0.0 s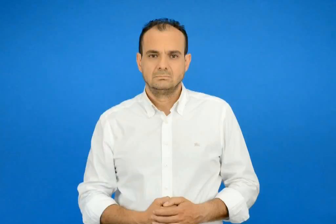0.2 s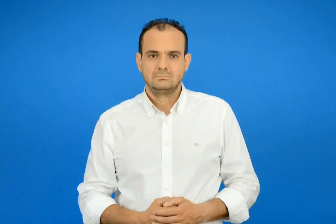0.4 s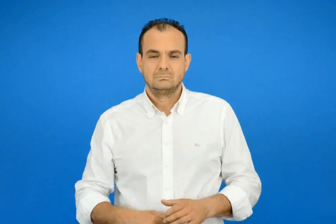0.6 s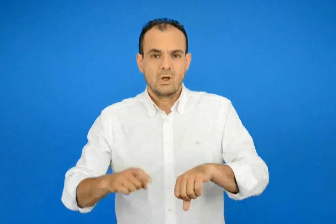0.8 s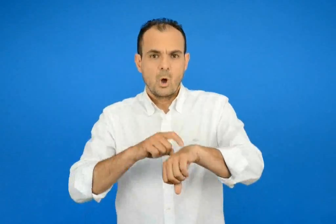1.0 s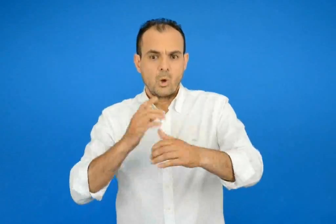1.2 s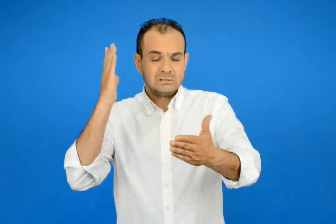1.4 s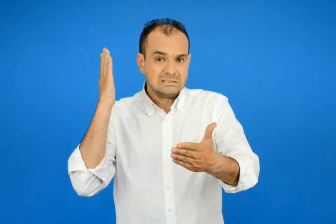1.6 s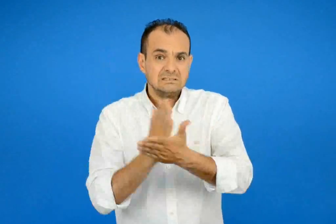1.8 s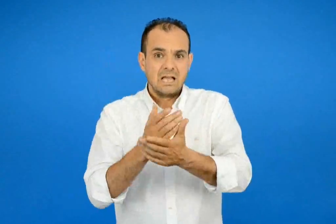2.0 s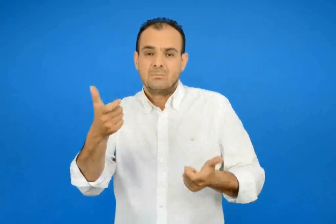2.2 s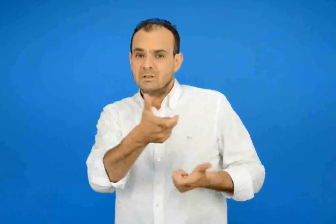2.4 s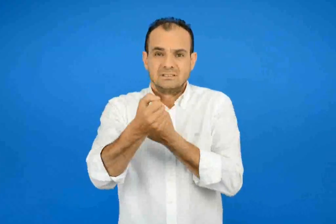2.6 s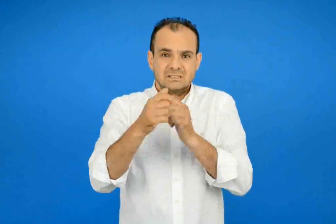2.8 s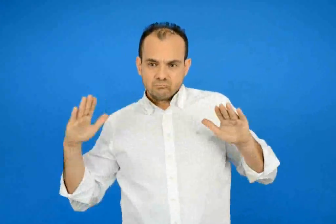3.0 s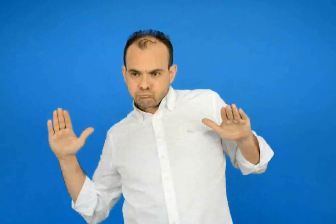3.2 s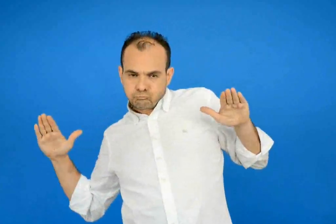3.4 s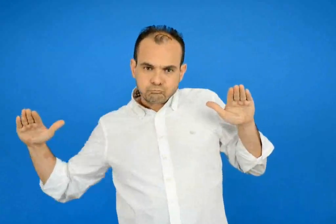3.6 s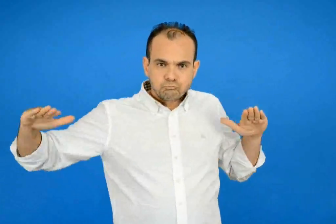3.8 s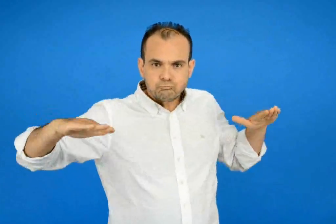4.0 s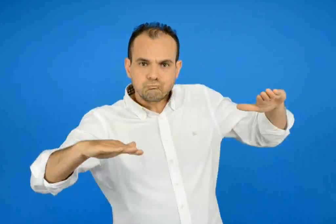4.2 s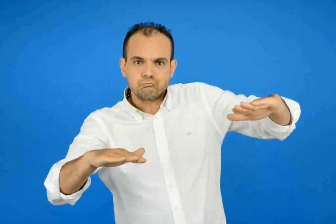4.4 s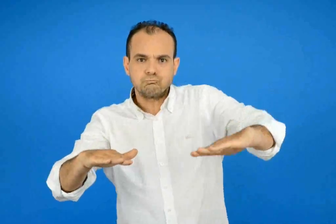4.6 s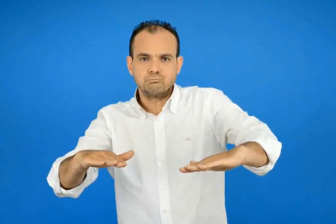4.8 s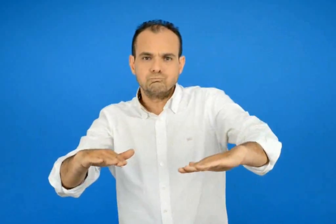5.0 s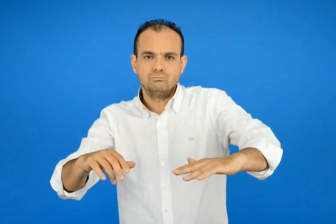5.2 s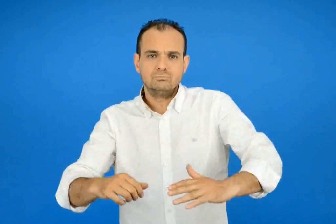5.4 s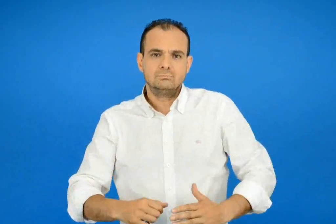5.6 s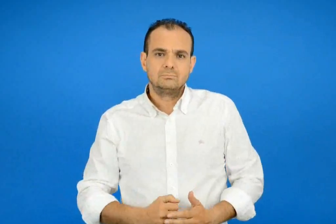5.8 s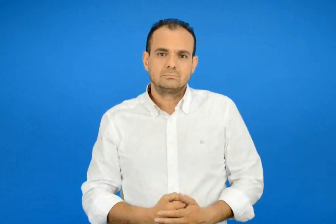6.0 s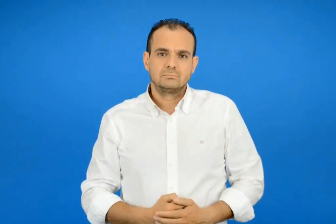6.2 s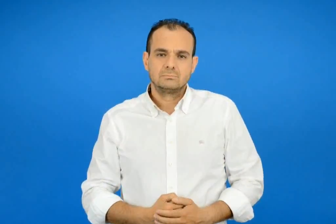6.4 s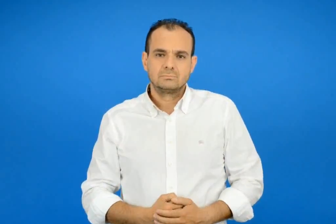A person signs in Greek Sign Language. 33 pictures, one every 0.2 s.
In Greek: η πυροσβεστική στην ωρά της
